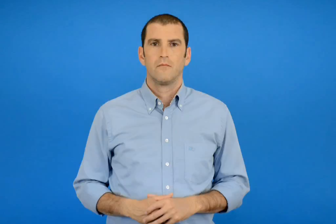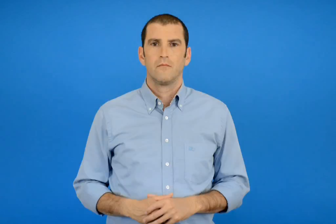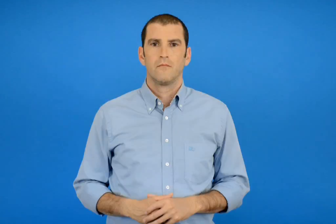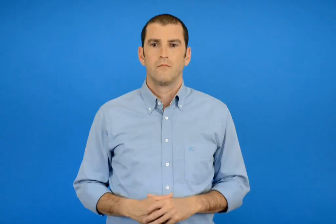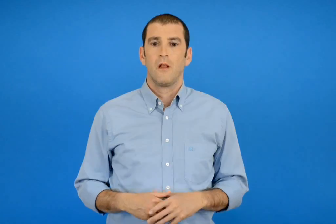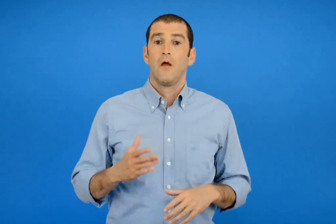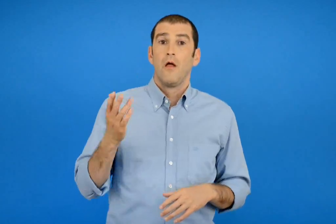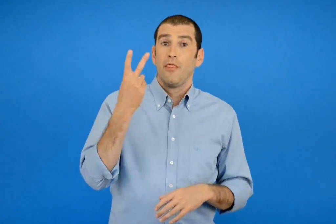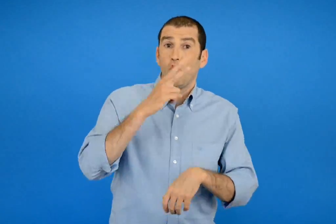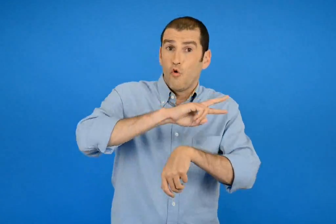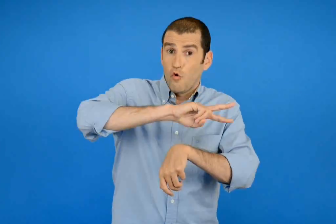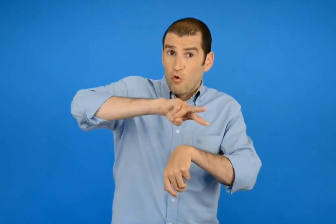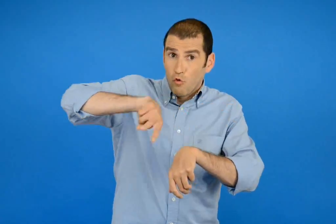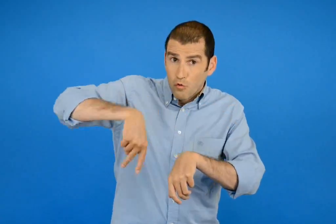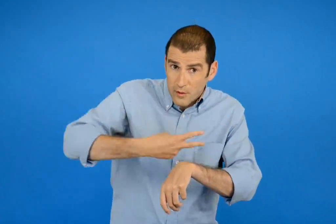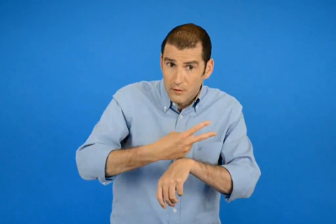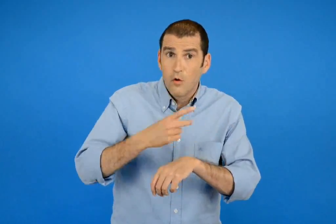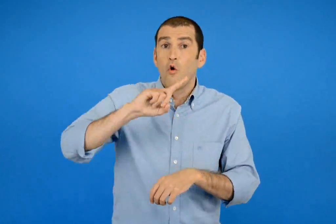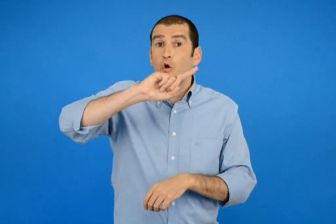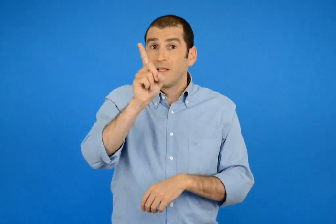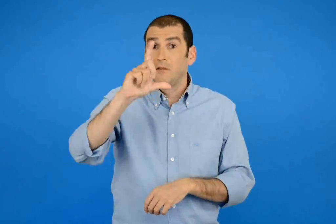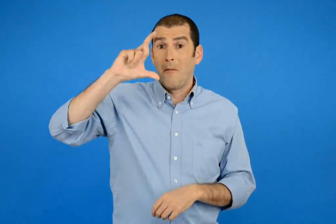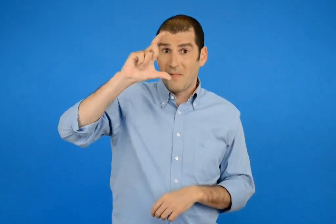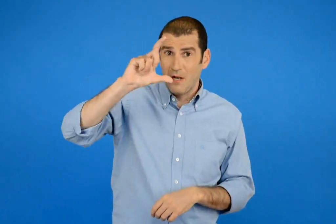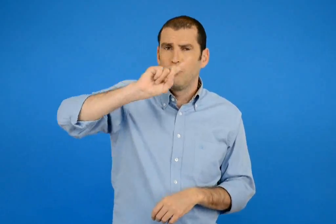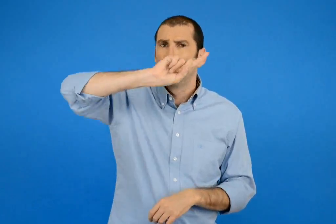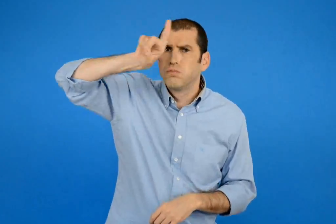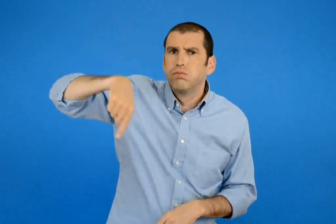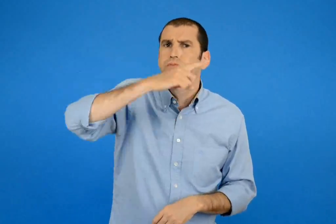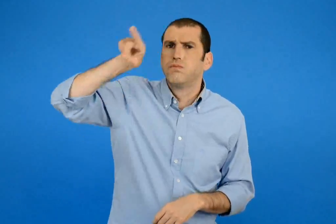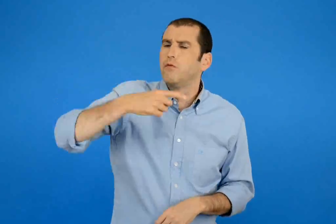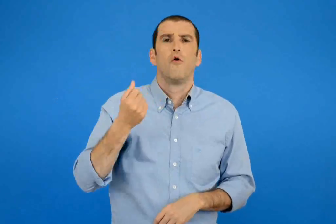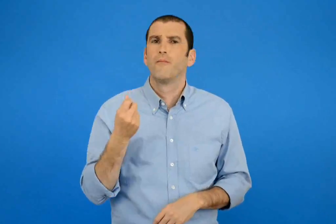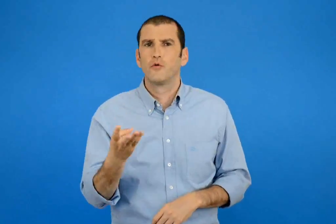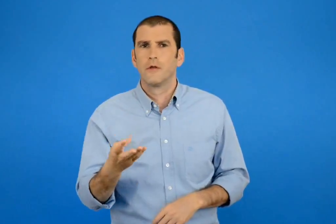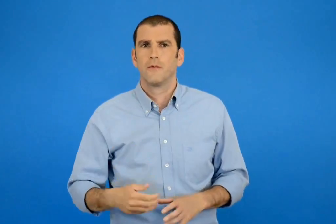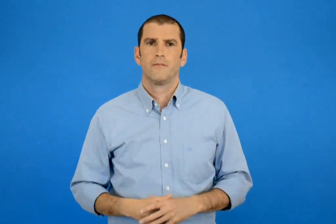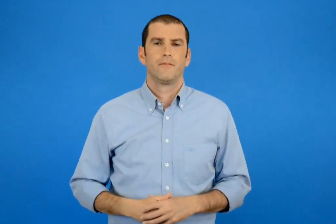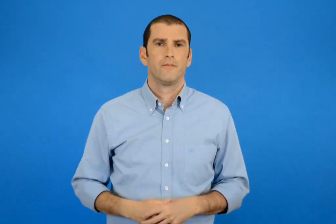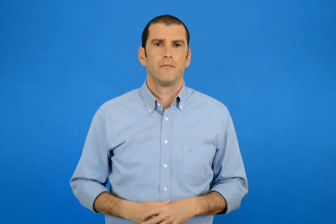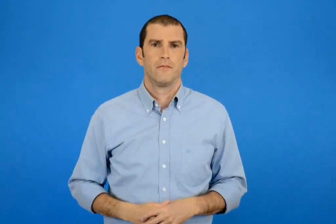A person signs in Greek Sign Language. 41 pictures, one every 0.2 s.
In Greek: πόσους γύρους πρέπει να κάνει ο μεγάλος δείκτης ώστε να περάσουν δύο ώρες ;
